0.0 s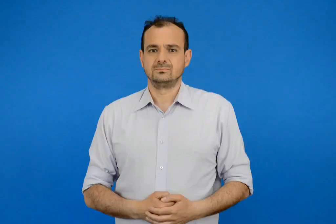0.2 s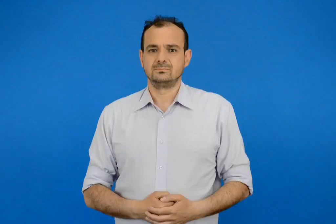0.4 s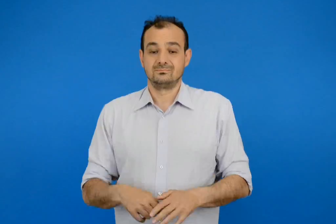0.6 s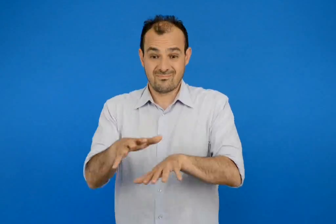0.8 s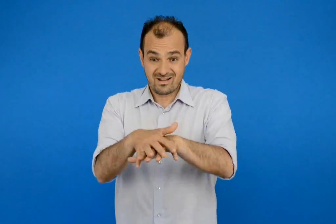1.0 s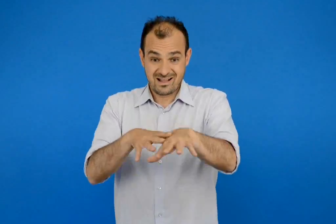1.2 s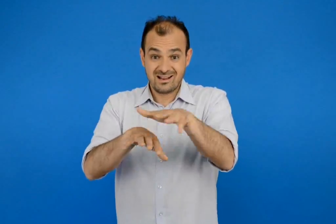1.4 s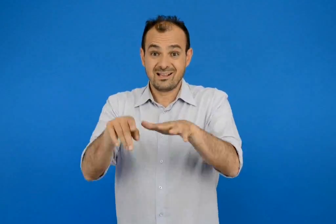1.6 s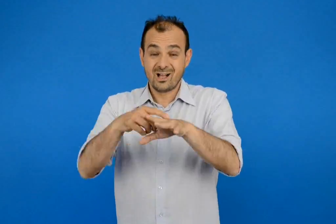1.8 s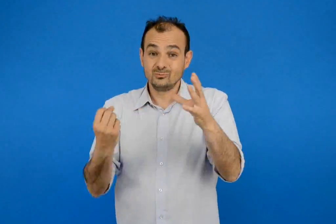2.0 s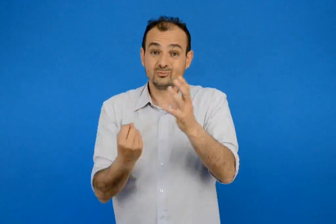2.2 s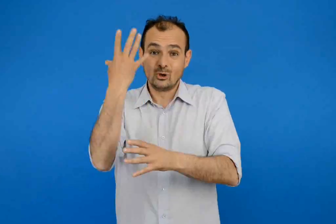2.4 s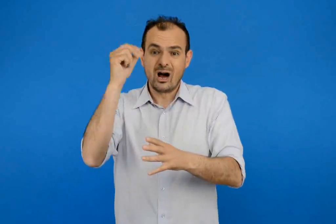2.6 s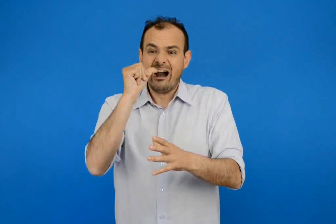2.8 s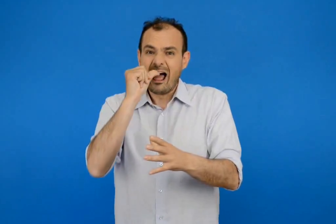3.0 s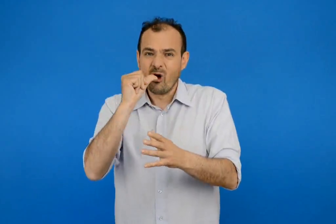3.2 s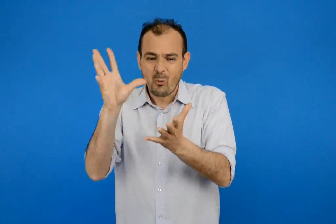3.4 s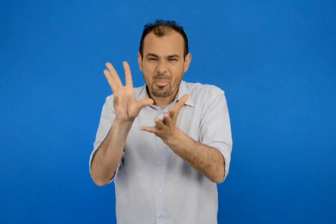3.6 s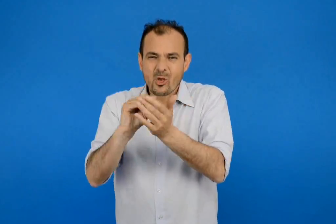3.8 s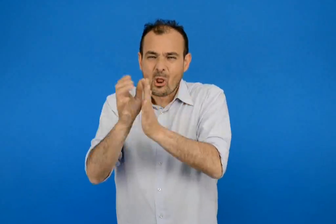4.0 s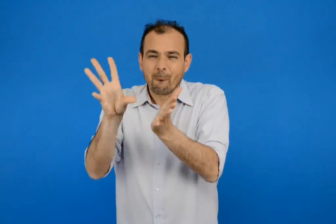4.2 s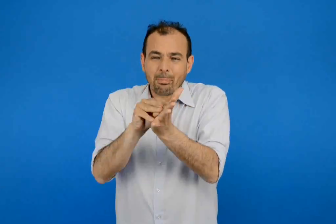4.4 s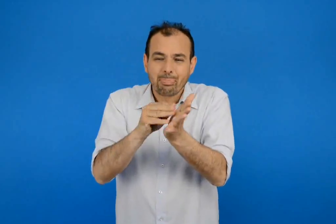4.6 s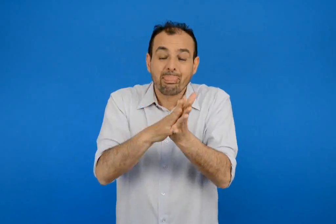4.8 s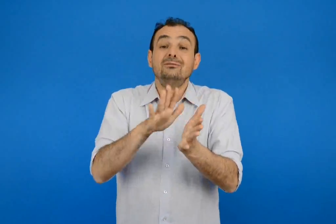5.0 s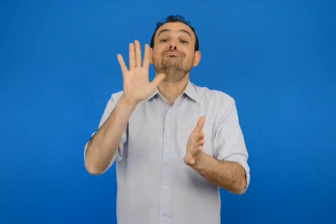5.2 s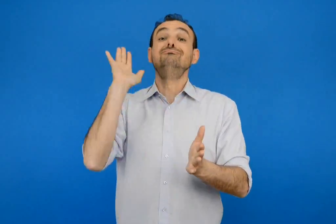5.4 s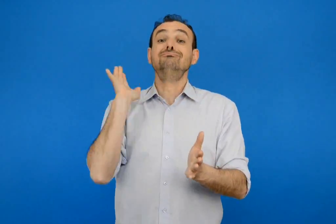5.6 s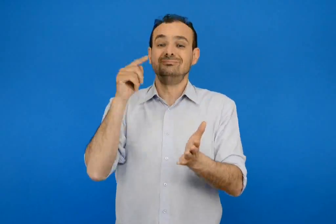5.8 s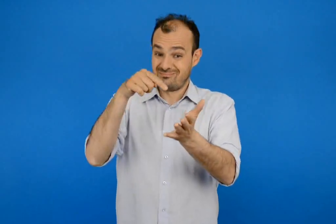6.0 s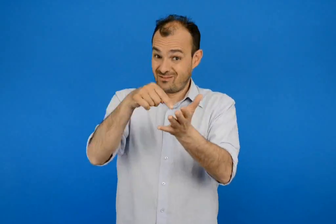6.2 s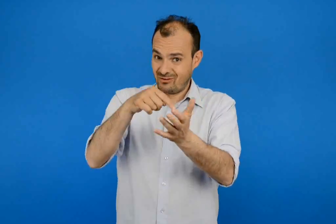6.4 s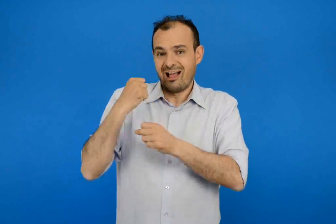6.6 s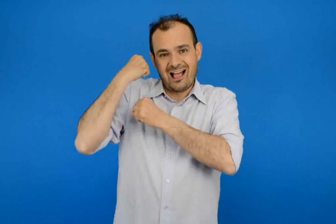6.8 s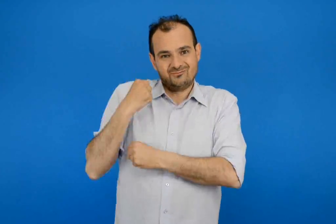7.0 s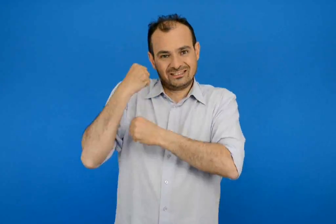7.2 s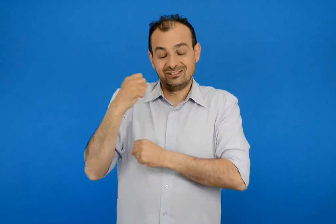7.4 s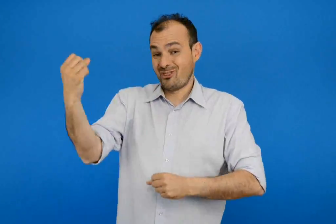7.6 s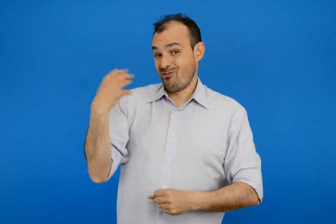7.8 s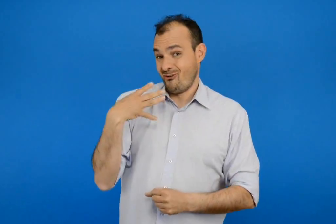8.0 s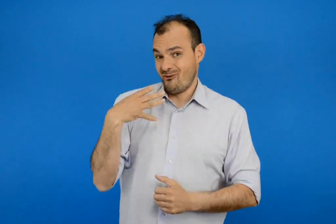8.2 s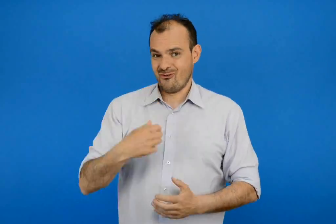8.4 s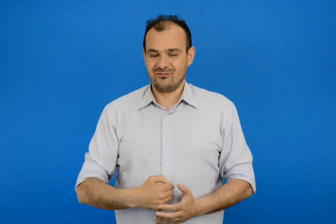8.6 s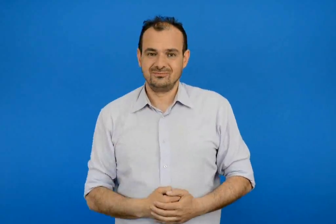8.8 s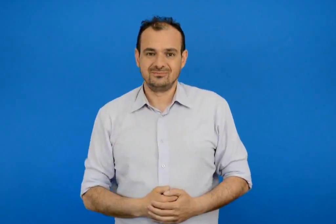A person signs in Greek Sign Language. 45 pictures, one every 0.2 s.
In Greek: τα καινούρια μου γάντια δε μουσκεύουν από τα χιονιά μου τα έφερε ο αϊ βασίλης
